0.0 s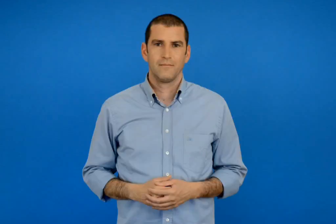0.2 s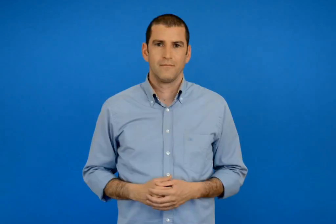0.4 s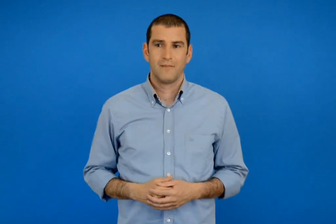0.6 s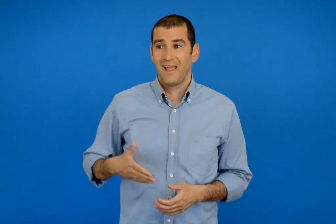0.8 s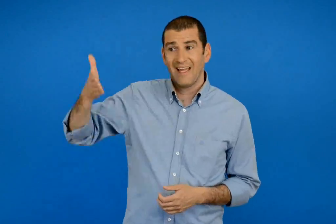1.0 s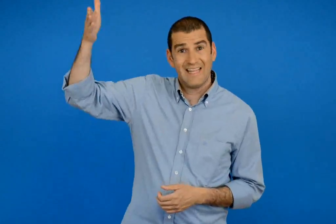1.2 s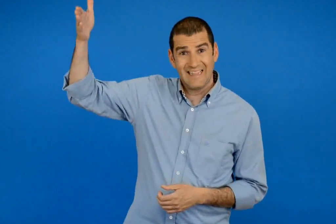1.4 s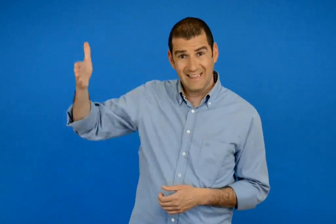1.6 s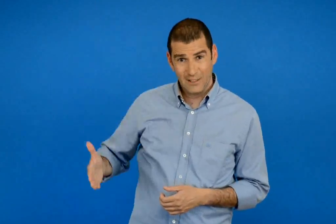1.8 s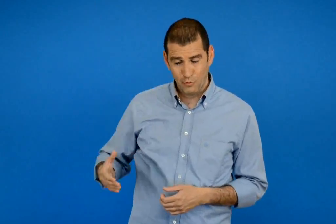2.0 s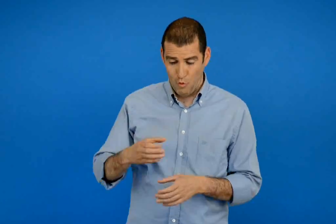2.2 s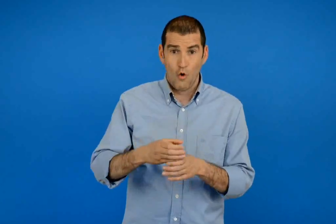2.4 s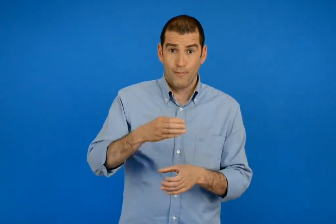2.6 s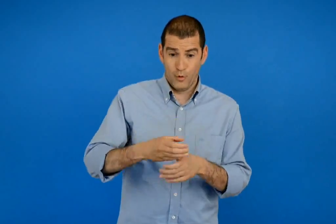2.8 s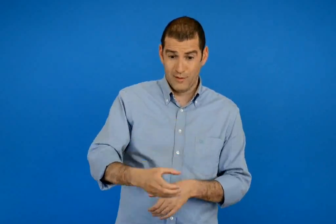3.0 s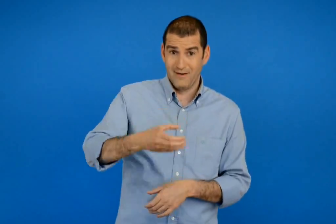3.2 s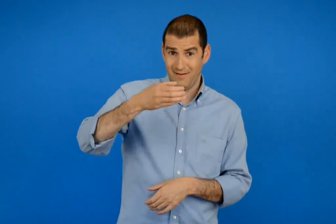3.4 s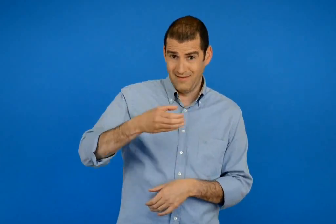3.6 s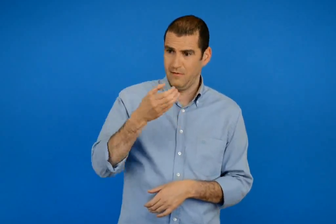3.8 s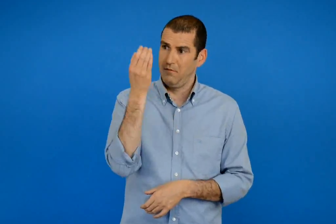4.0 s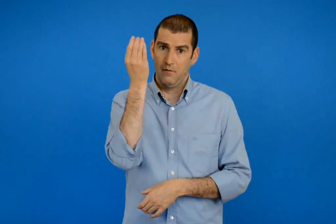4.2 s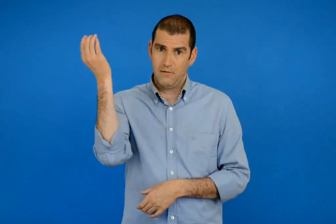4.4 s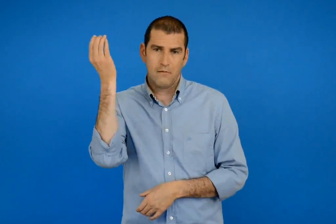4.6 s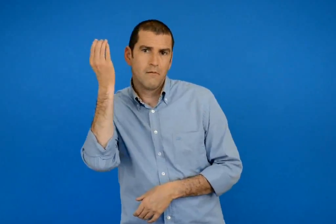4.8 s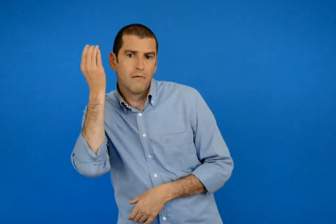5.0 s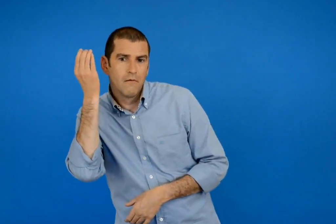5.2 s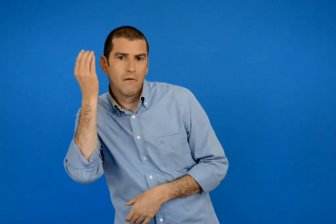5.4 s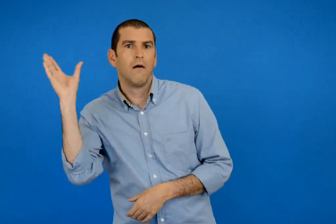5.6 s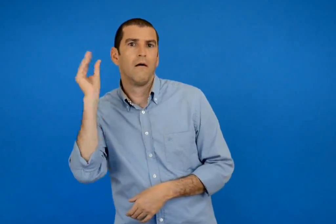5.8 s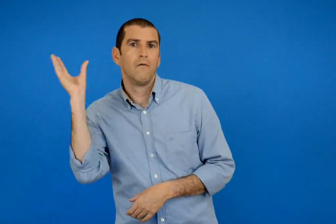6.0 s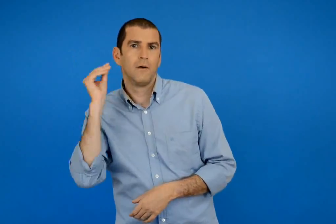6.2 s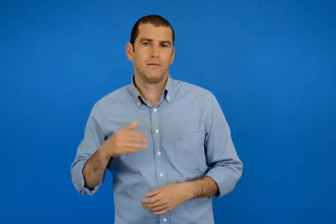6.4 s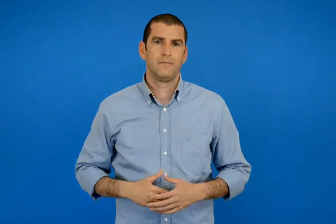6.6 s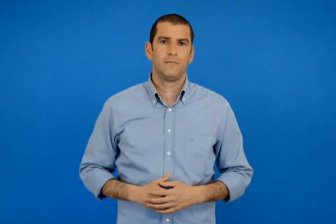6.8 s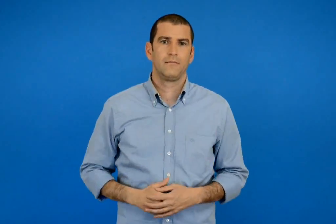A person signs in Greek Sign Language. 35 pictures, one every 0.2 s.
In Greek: βάζουμε ποτήρια στον τοίχο και ακούμε ήχους
